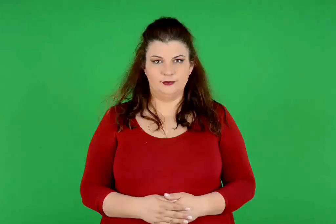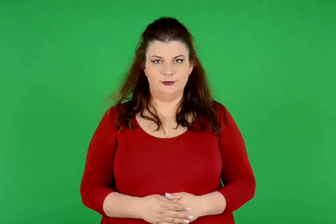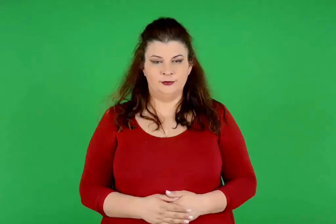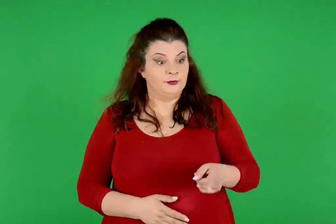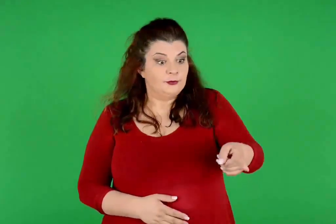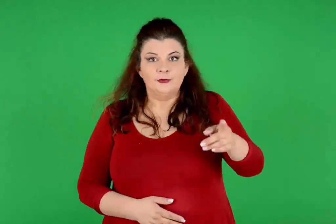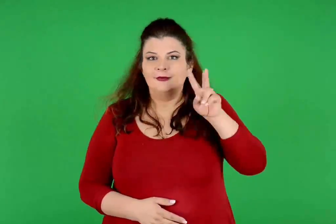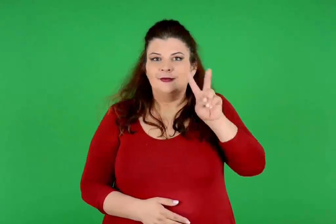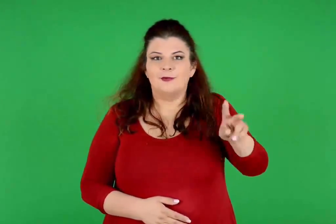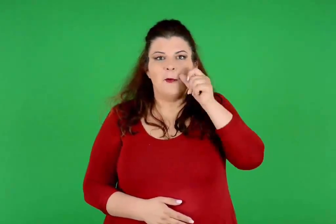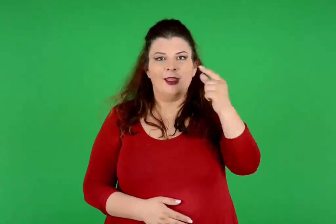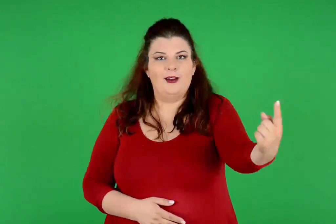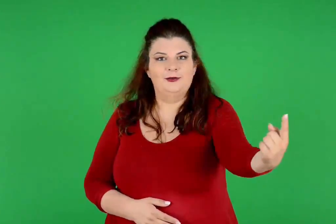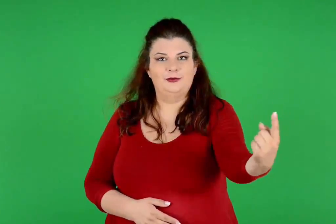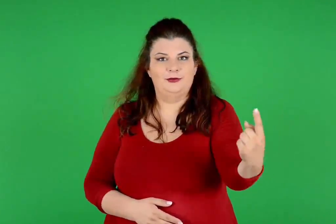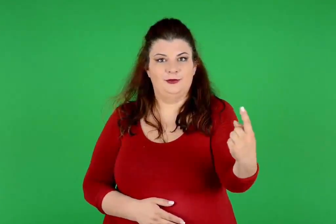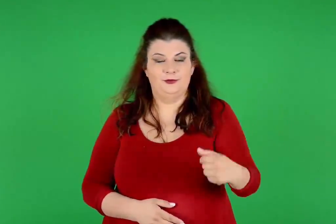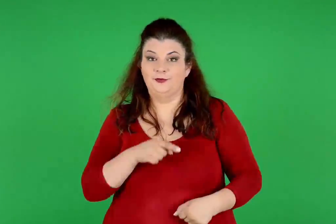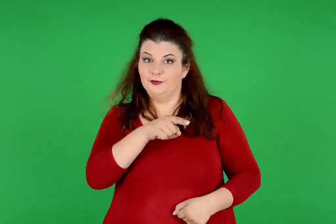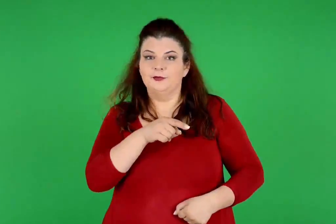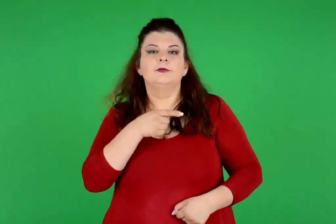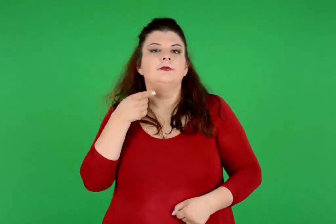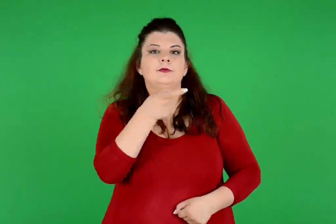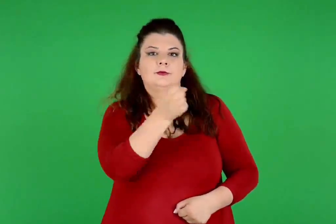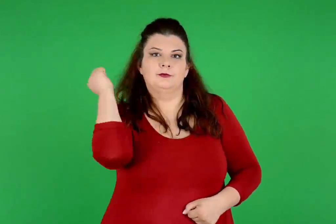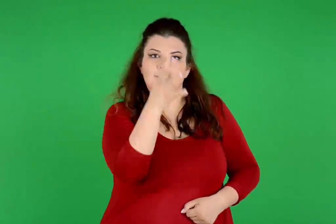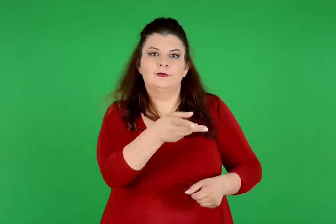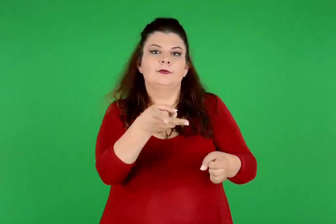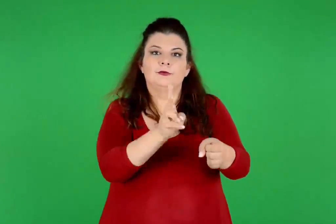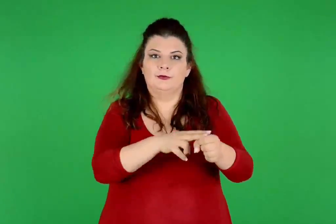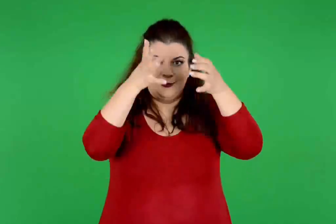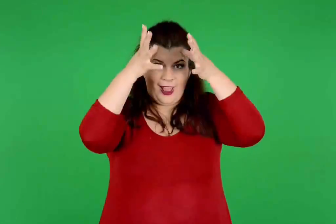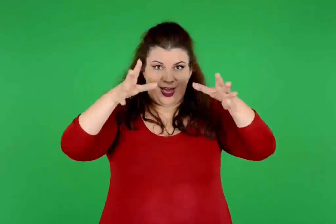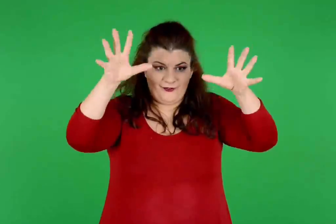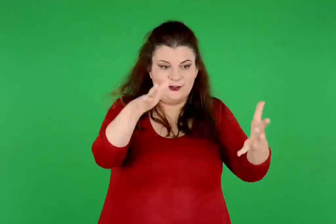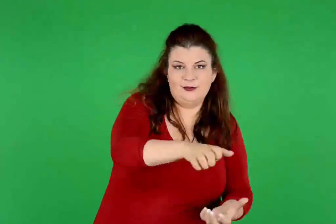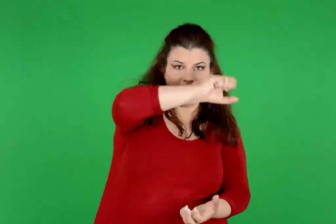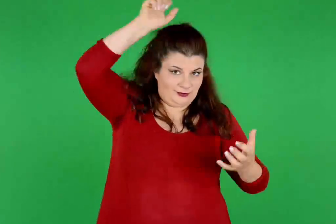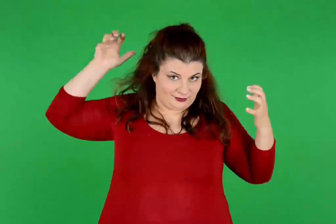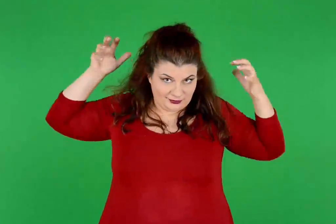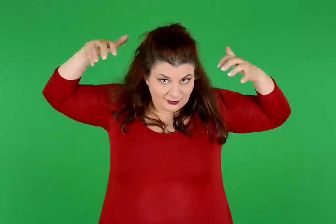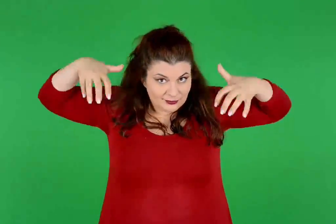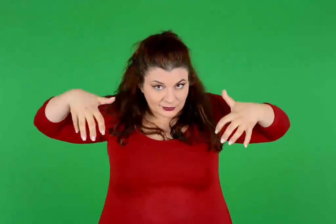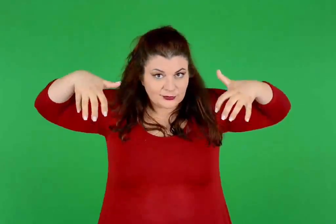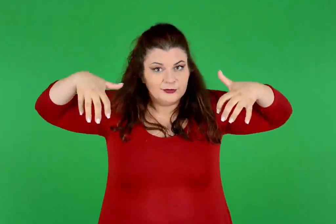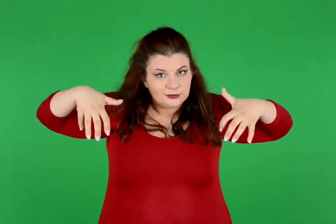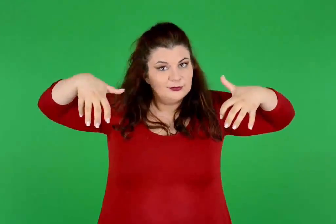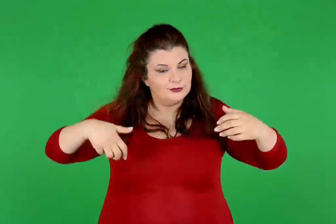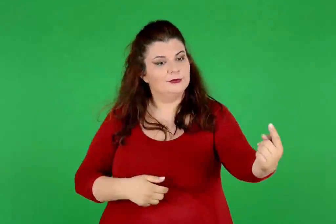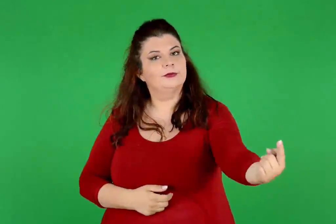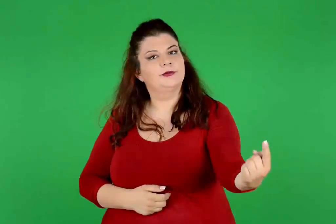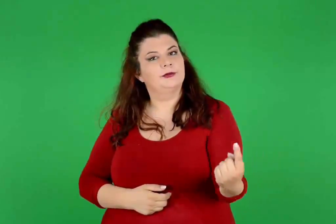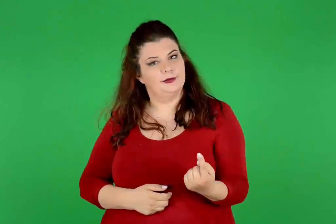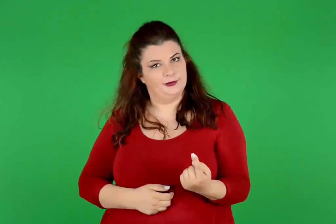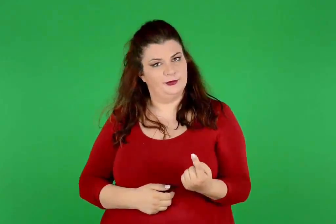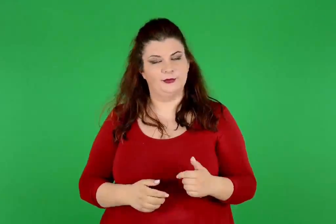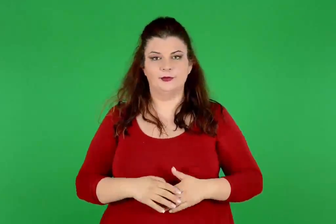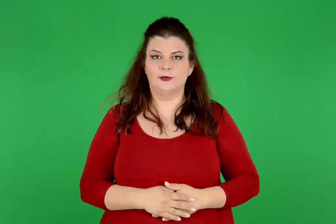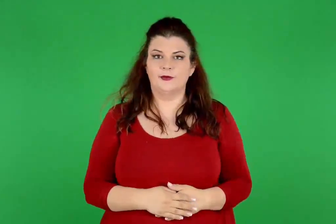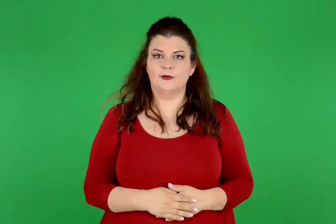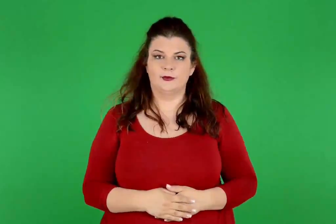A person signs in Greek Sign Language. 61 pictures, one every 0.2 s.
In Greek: να ο πατέρας έρχεται κουβαλώντας στους ώμους του ένα σκοτωμένο ελάφι
